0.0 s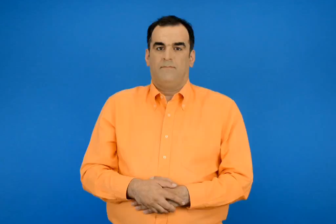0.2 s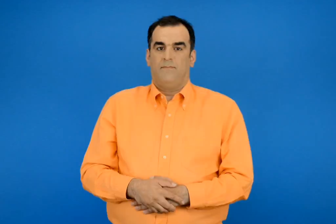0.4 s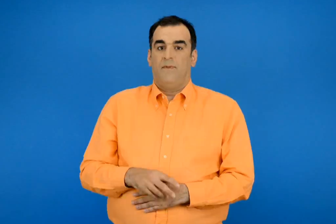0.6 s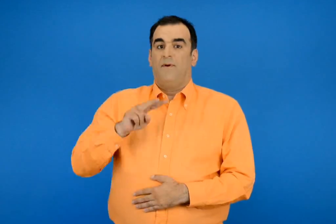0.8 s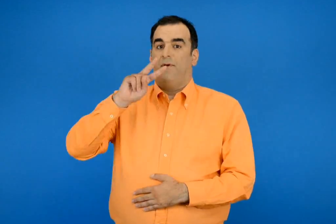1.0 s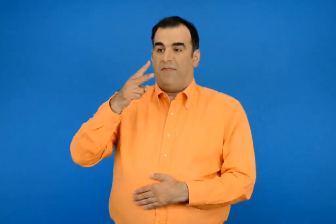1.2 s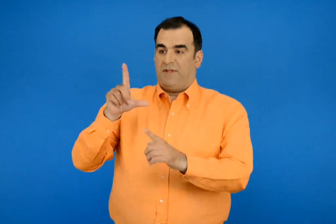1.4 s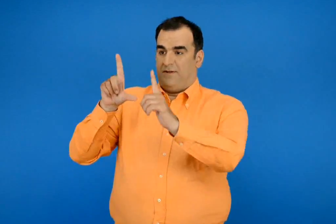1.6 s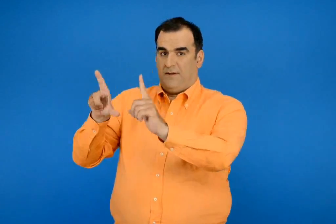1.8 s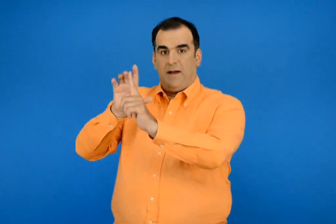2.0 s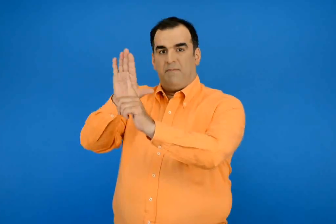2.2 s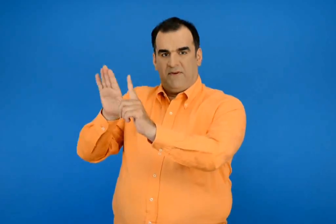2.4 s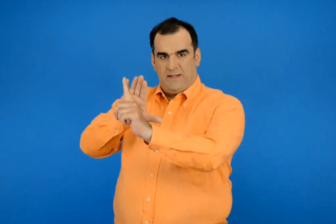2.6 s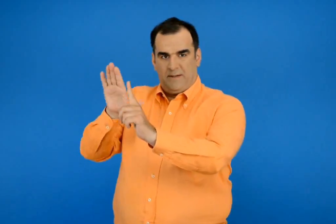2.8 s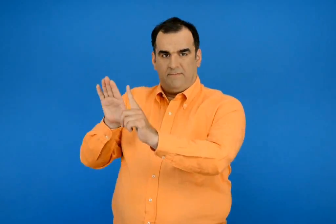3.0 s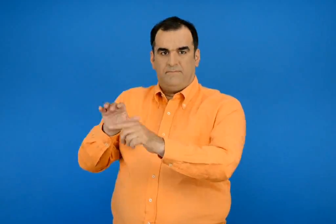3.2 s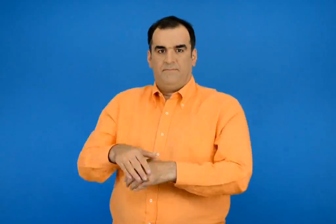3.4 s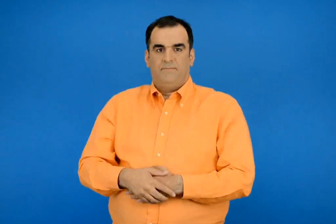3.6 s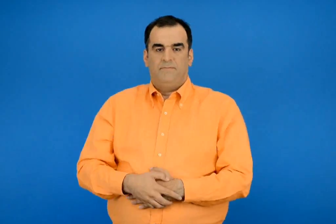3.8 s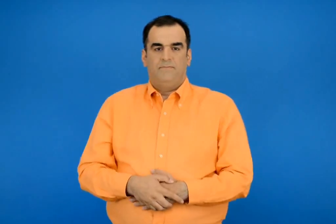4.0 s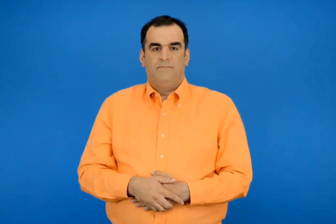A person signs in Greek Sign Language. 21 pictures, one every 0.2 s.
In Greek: 2η επιφάνεια
